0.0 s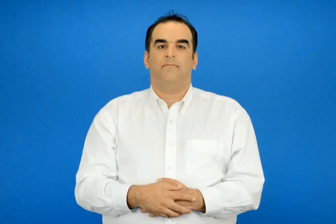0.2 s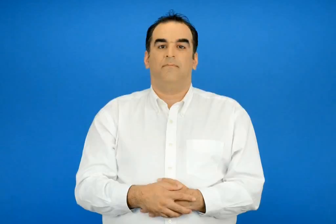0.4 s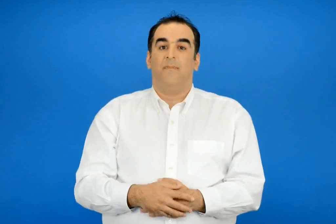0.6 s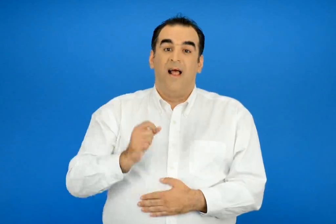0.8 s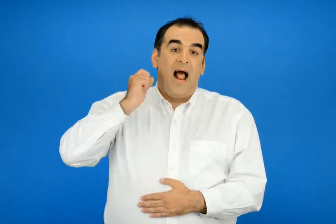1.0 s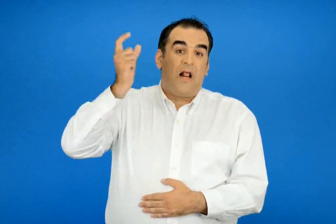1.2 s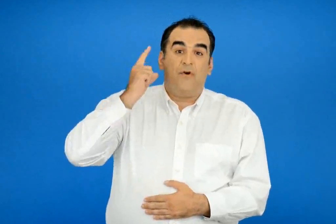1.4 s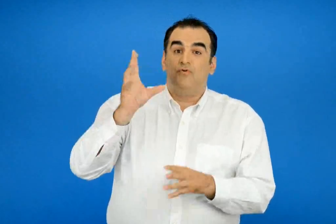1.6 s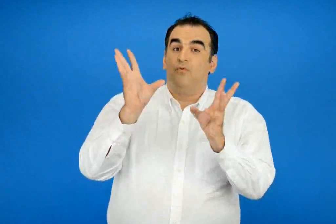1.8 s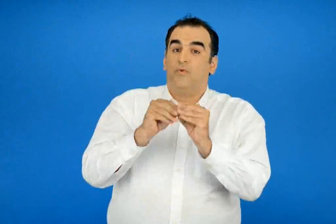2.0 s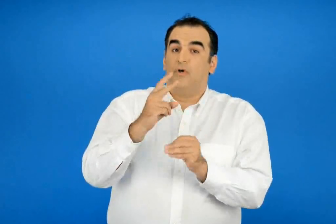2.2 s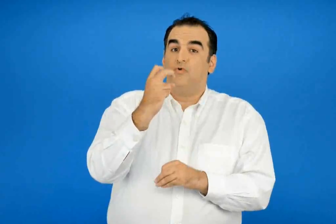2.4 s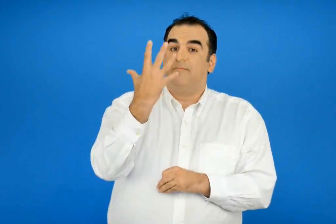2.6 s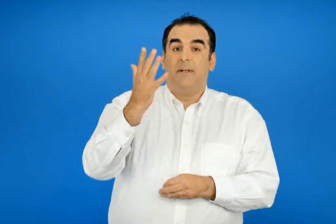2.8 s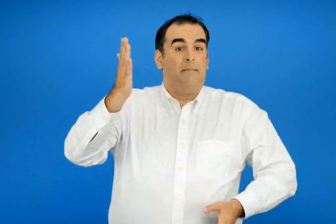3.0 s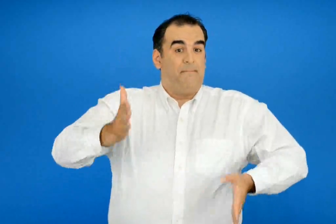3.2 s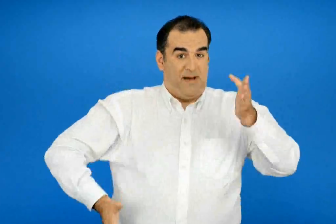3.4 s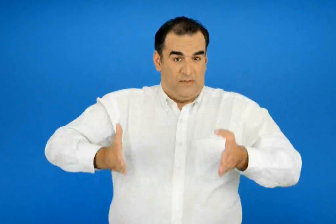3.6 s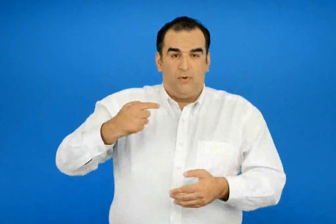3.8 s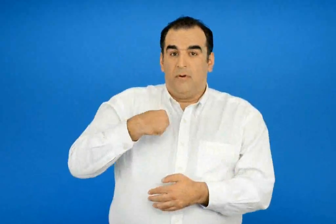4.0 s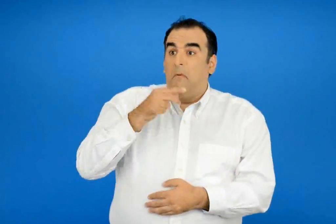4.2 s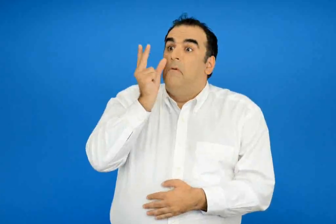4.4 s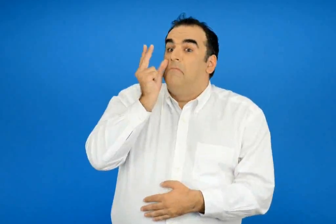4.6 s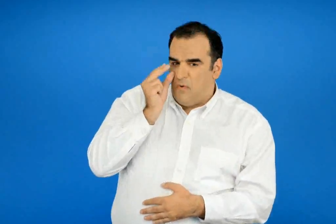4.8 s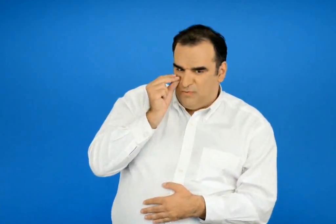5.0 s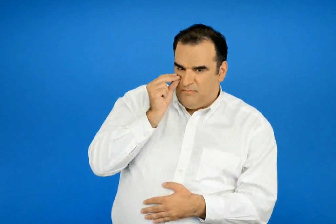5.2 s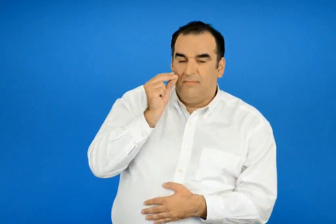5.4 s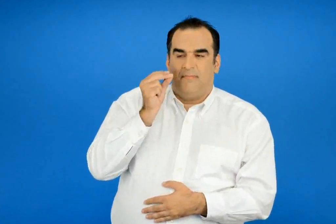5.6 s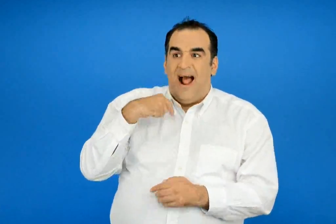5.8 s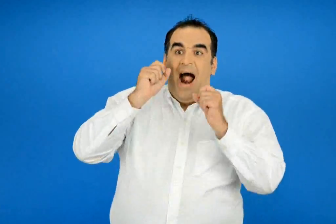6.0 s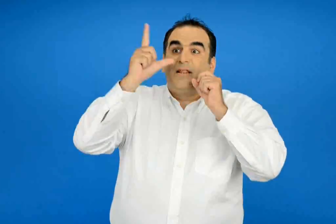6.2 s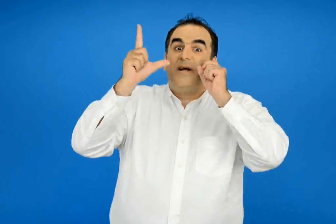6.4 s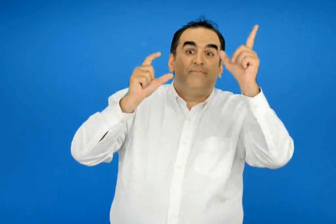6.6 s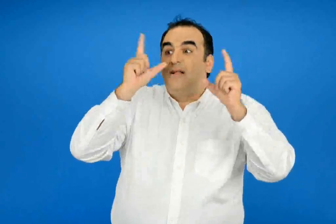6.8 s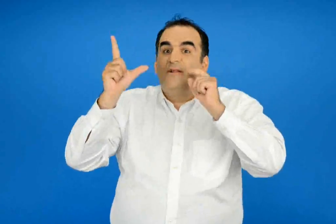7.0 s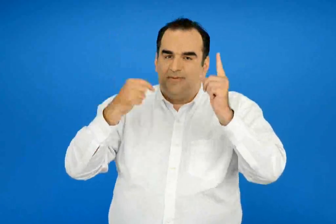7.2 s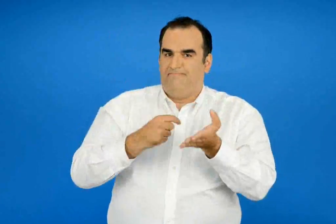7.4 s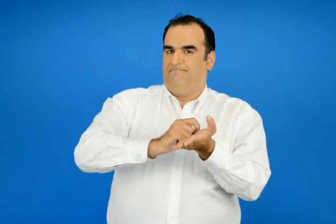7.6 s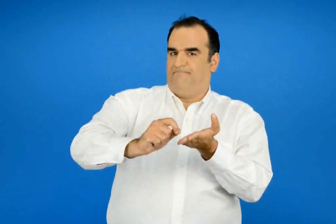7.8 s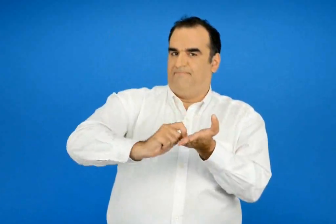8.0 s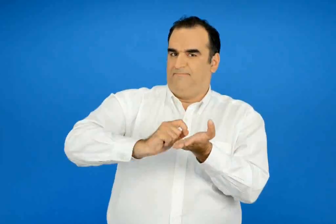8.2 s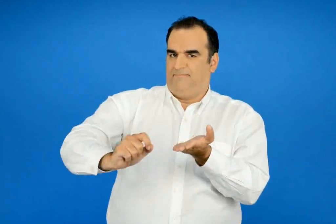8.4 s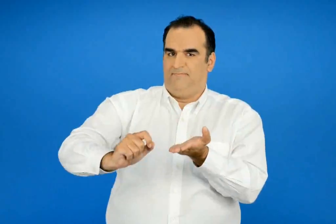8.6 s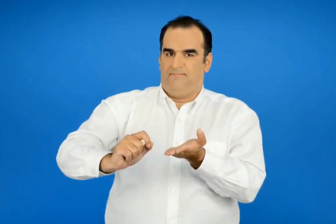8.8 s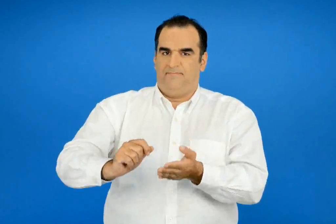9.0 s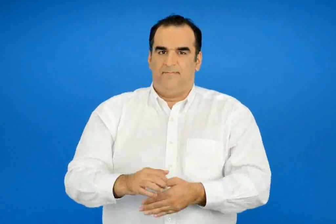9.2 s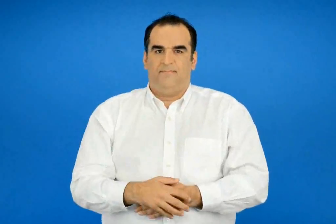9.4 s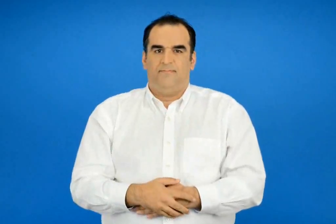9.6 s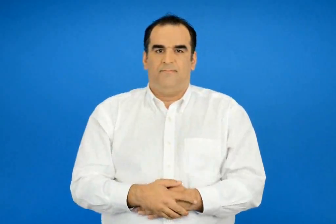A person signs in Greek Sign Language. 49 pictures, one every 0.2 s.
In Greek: θα παρακολουθήσω τις εκδηλώσεις για την 25η μαρτίου θα σας γράψω τις εντυπώσεις μου
